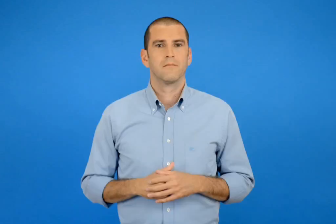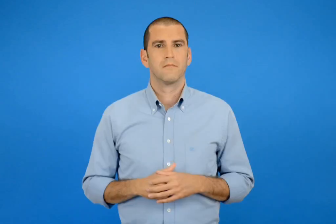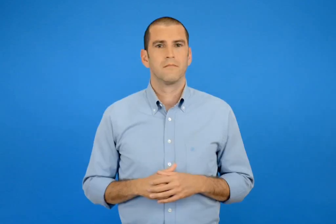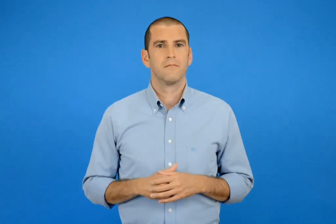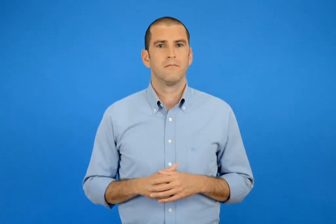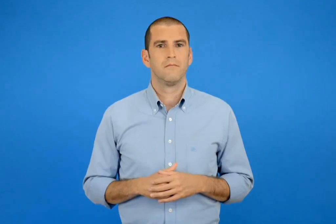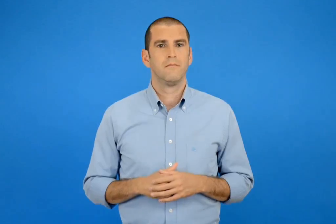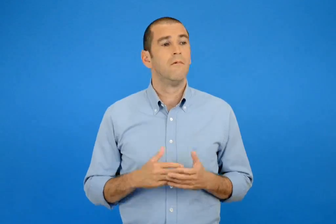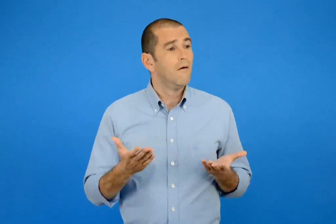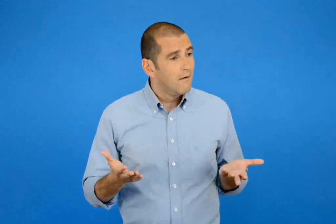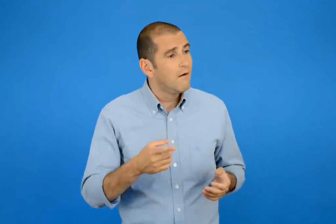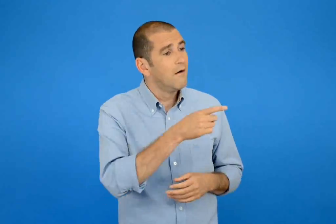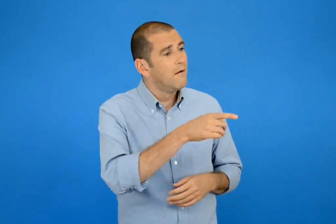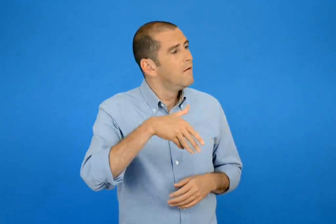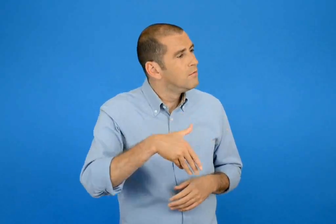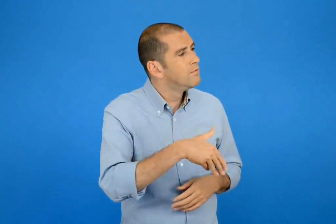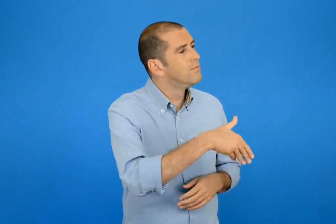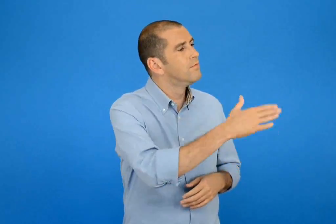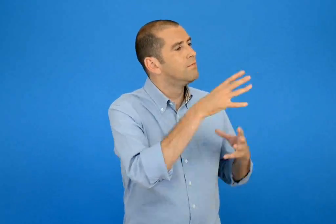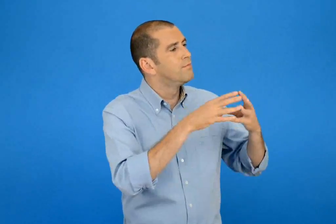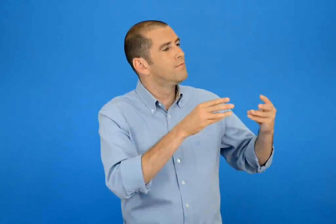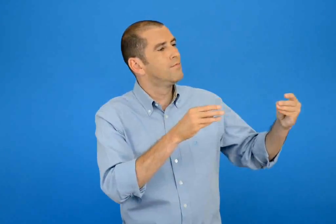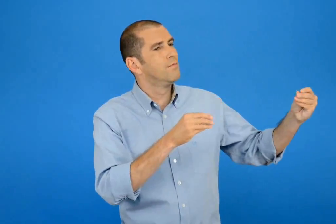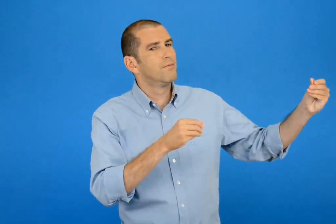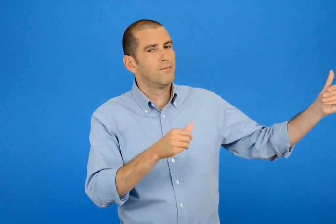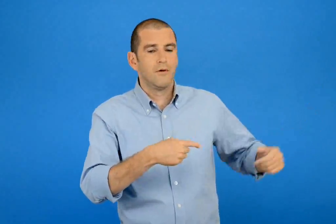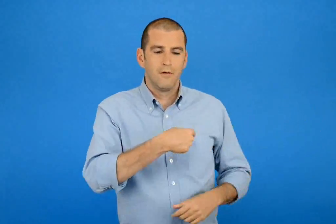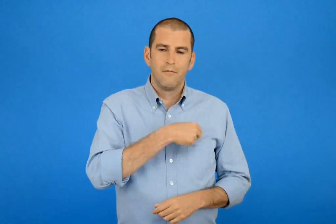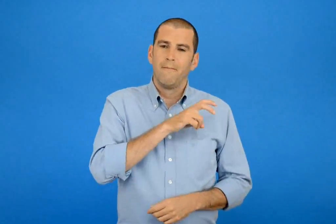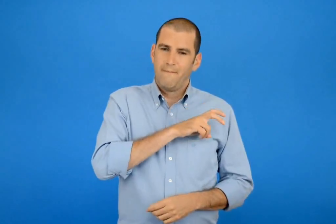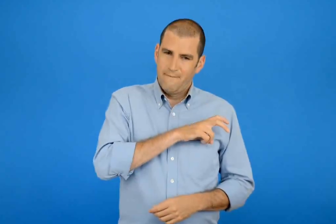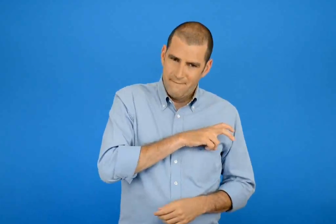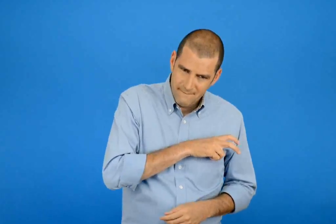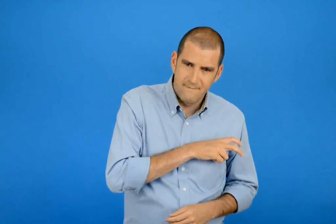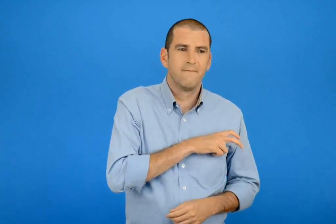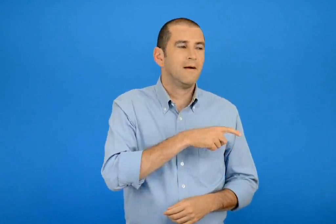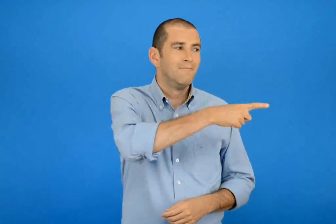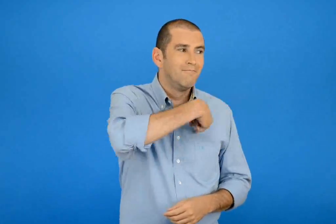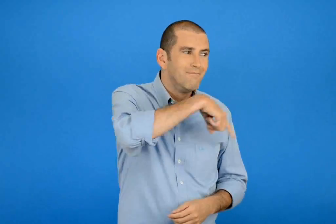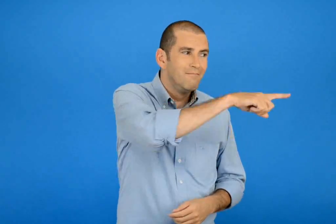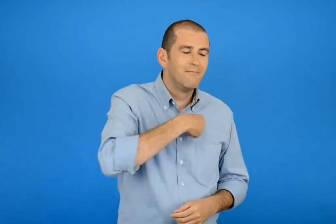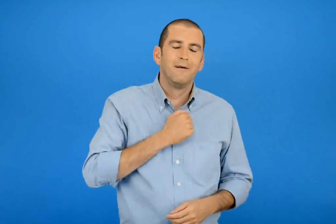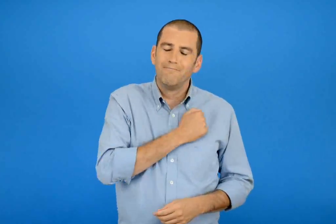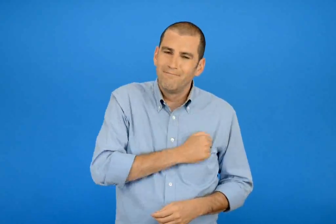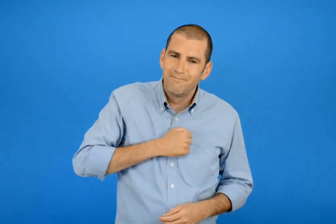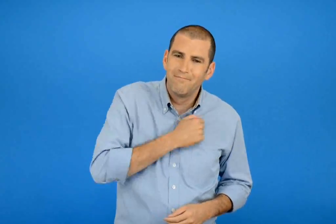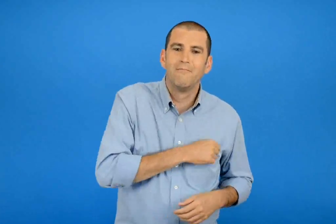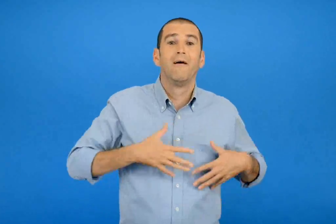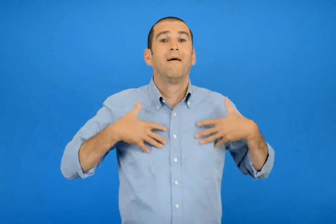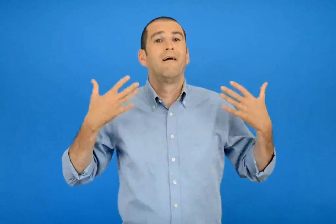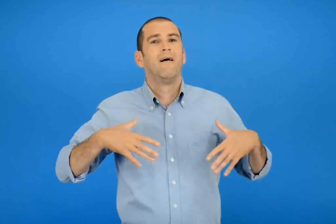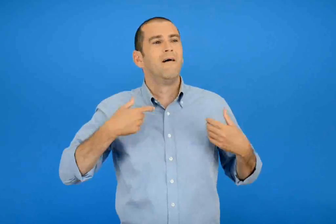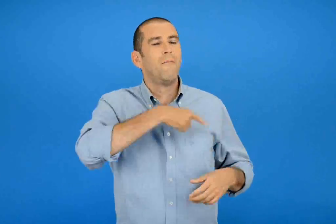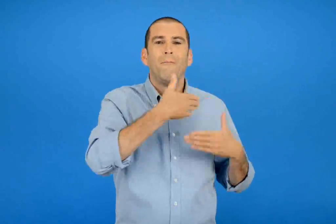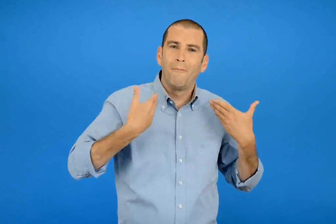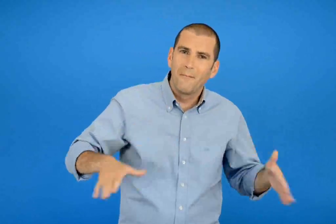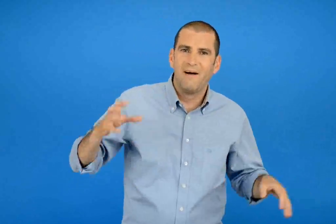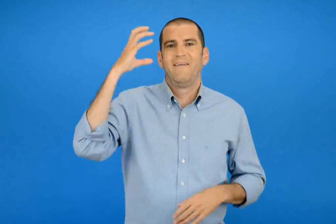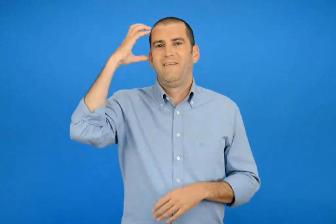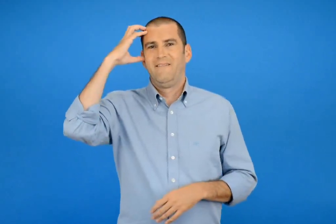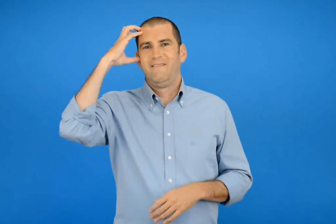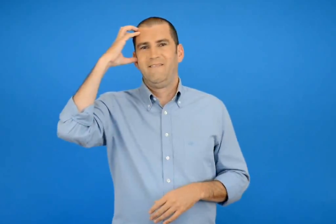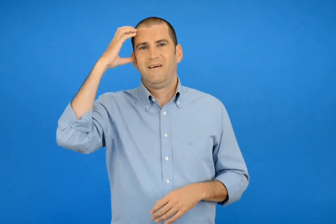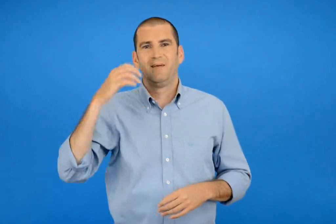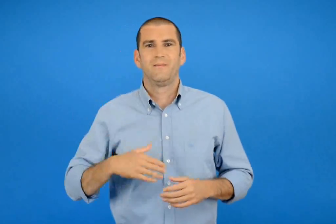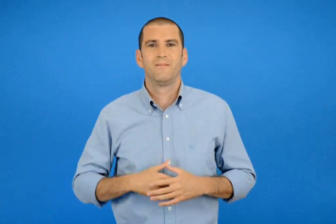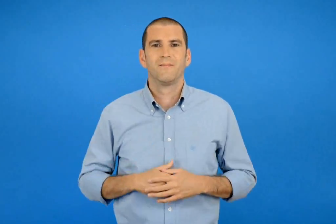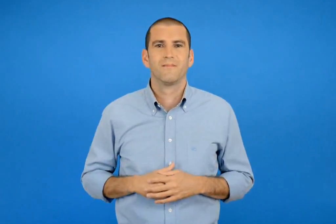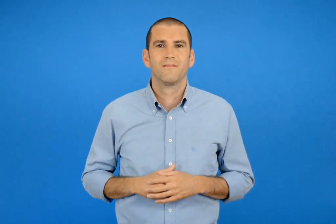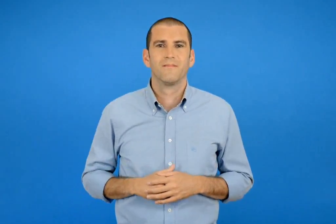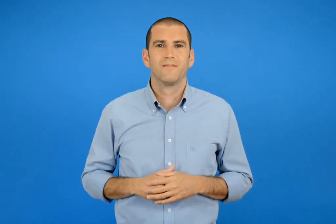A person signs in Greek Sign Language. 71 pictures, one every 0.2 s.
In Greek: μα κι αν φεύγεις μακριά μας στην καρδιά μας πάντα ζει κάθε λύπη και χαρά μας που περάσαμε μαζί
